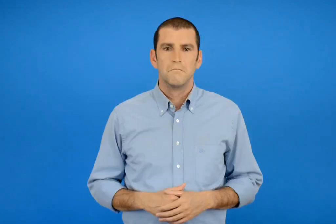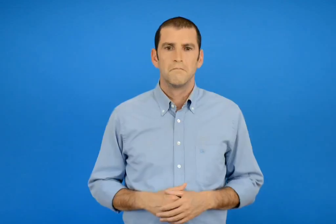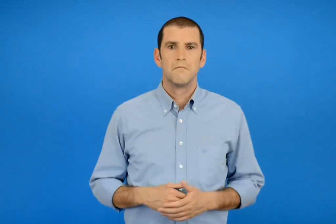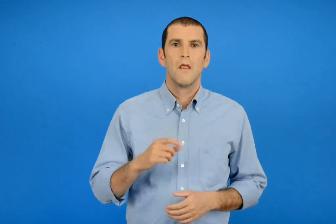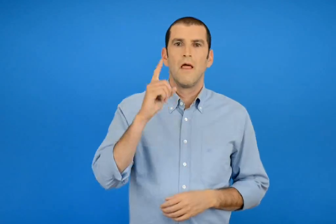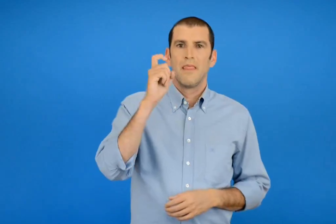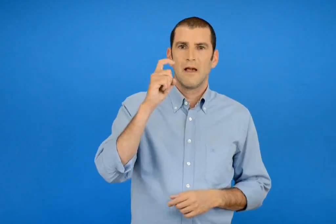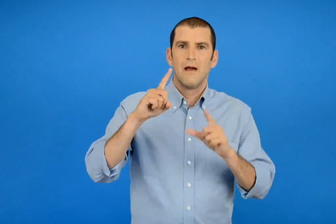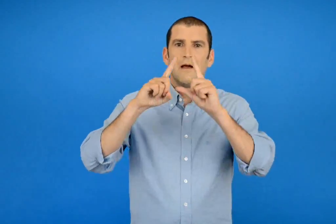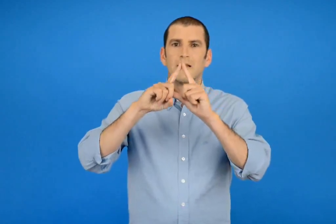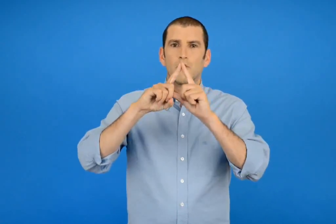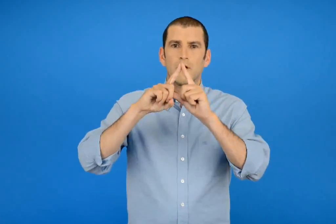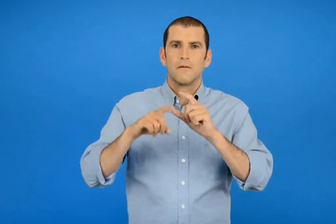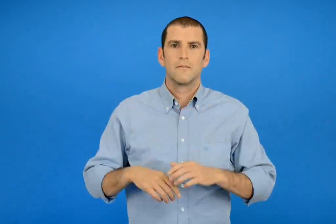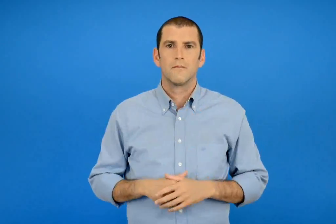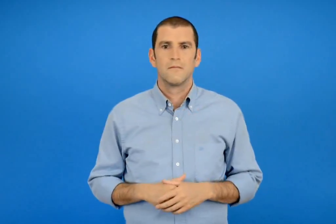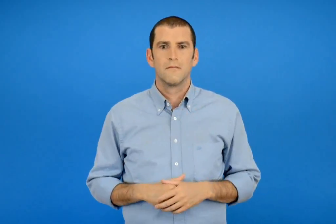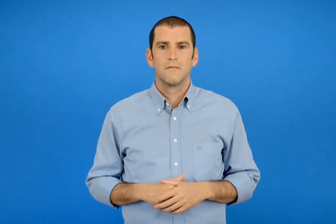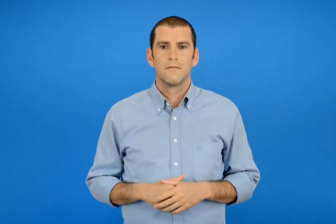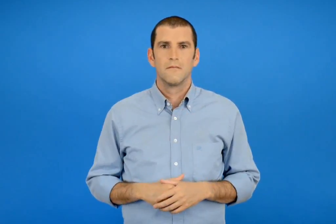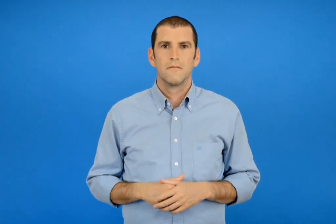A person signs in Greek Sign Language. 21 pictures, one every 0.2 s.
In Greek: 10 τρίγωνα
